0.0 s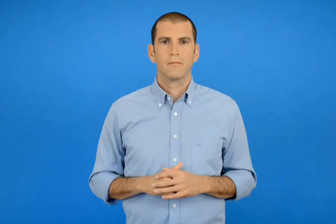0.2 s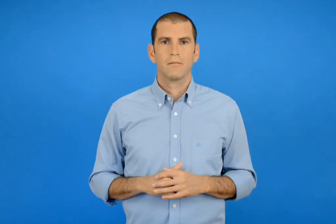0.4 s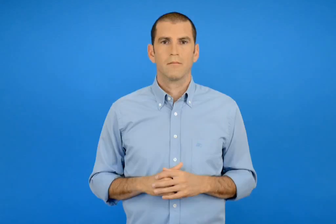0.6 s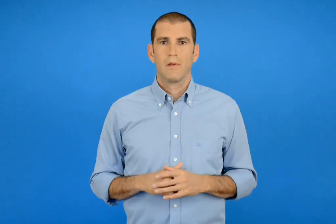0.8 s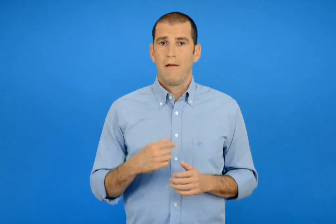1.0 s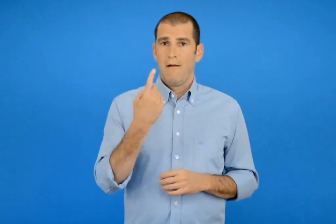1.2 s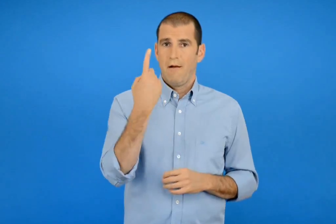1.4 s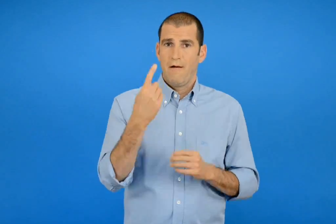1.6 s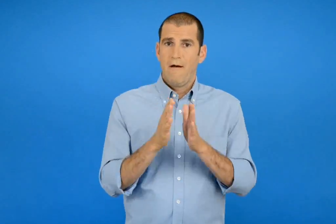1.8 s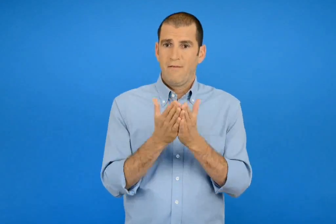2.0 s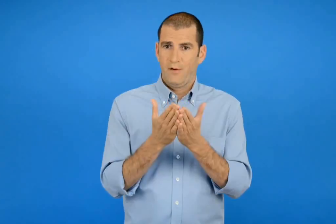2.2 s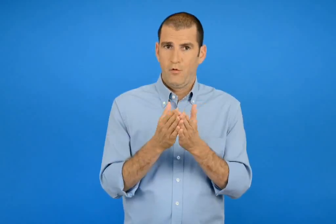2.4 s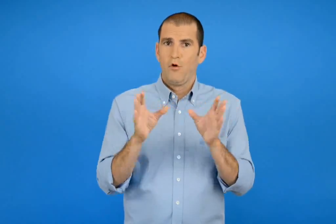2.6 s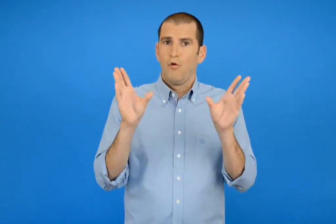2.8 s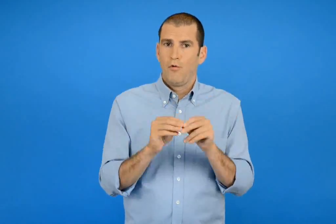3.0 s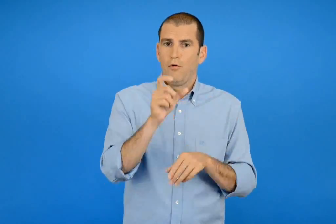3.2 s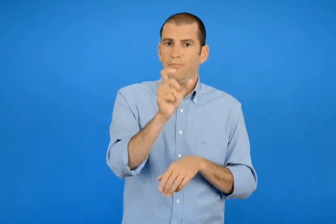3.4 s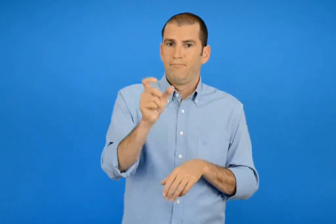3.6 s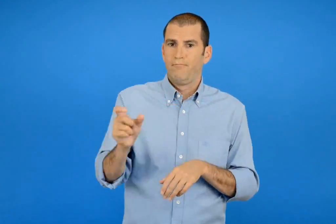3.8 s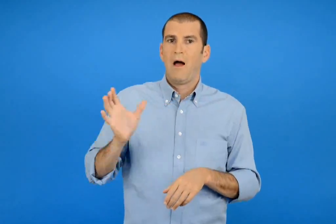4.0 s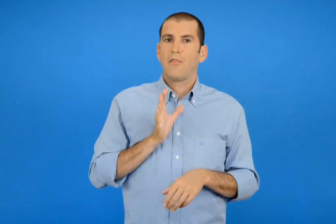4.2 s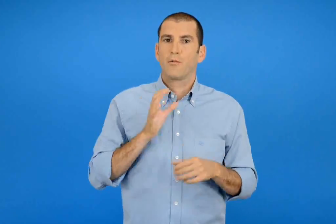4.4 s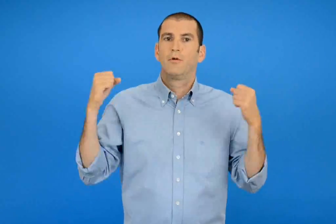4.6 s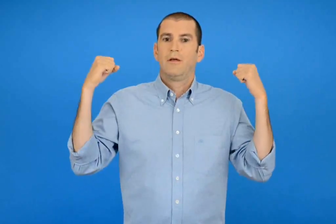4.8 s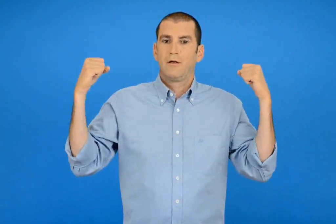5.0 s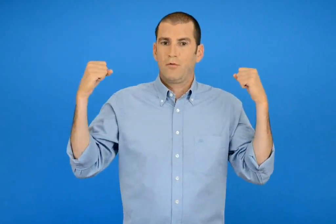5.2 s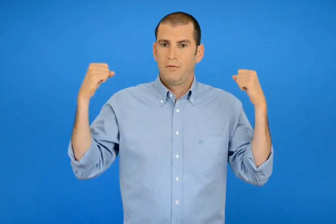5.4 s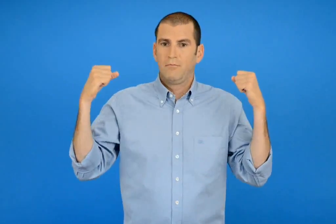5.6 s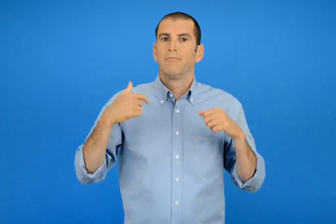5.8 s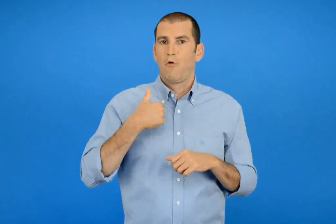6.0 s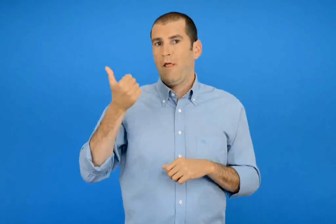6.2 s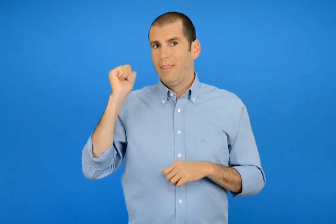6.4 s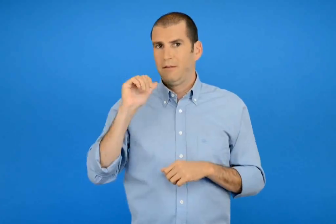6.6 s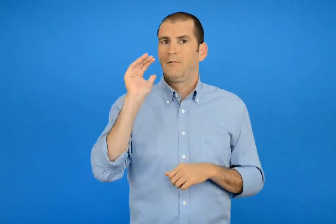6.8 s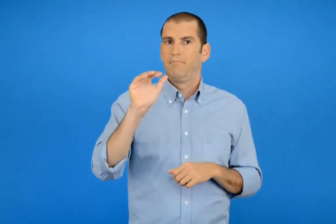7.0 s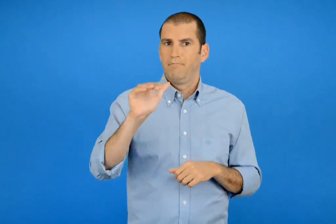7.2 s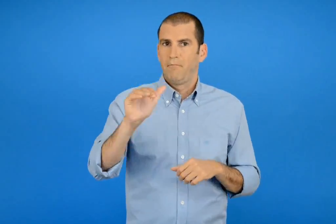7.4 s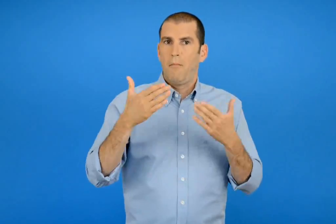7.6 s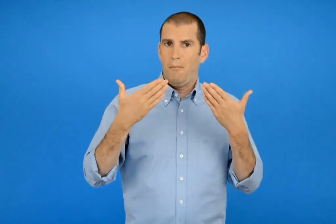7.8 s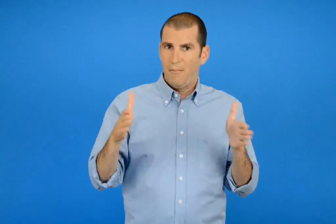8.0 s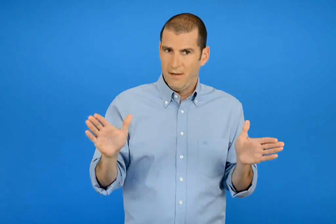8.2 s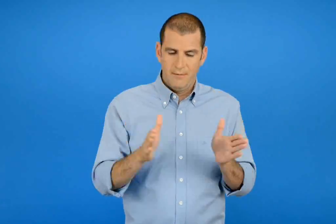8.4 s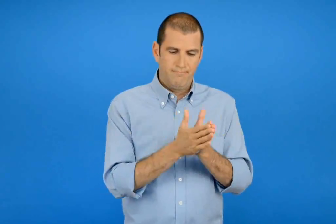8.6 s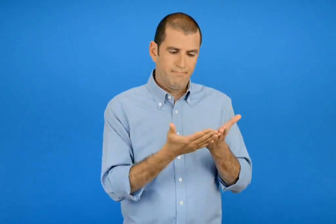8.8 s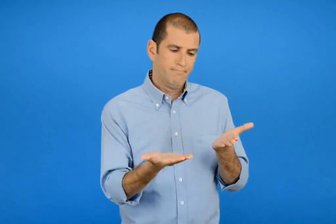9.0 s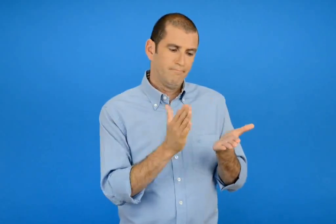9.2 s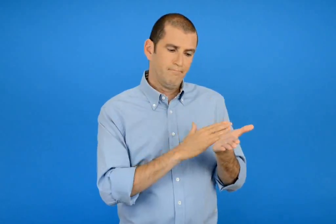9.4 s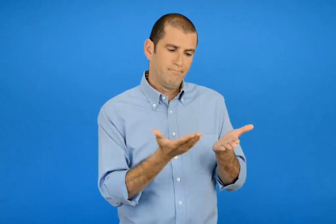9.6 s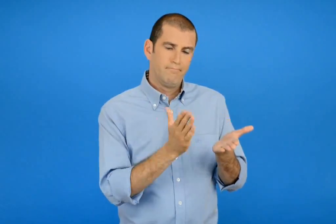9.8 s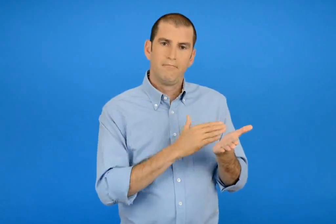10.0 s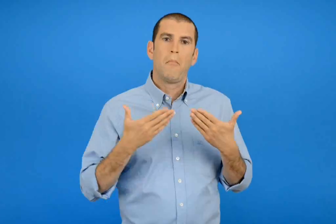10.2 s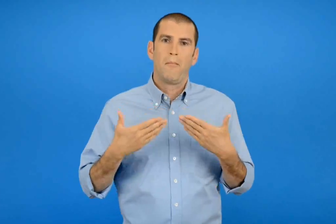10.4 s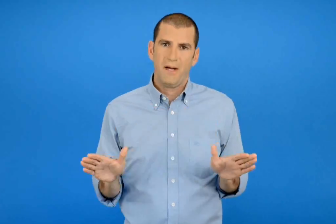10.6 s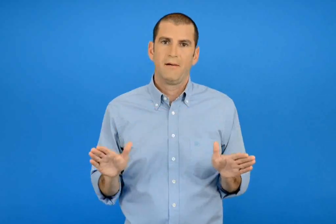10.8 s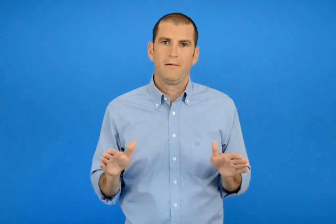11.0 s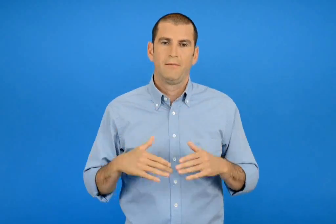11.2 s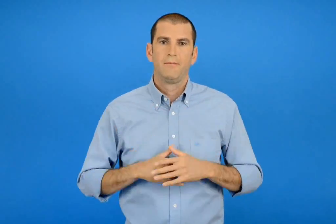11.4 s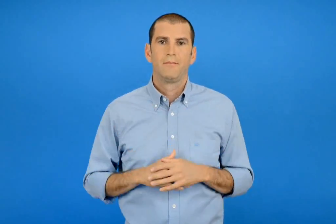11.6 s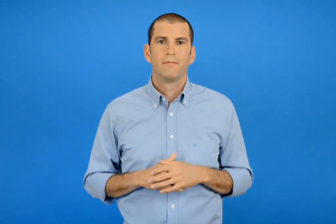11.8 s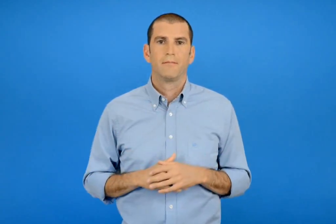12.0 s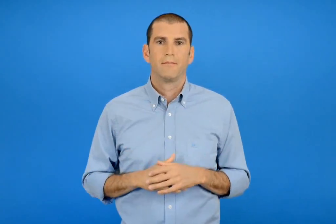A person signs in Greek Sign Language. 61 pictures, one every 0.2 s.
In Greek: χτες εγώ ζήτησα ένα βιβλίο με ήρωες ανθρώπους και το ξεφύλλισα
